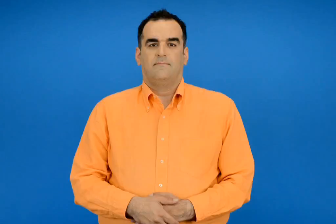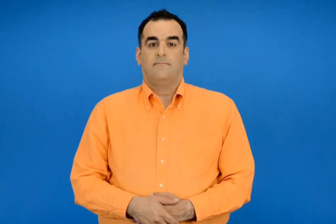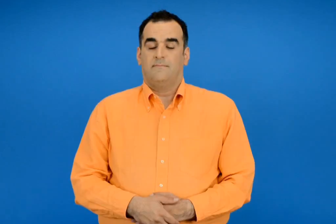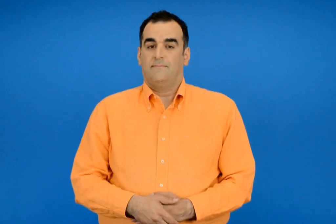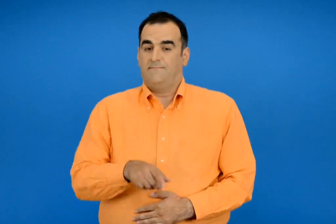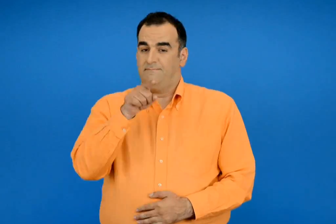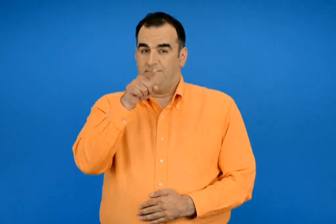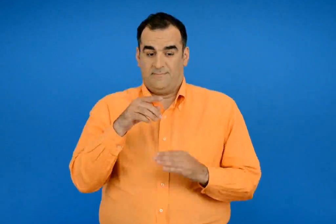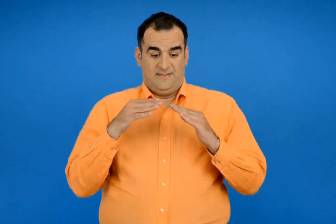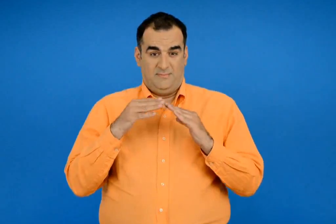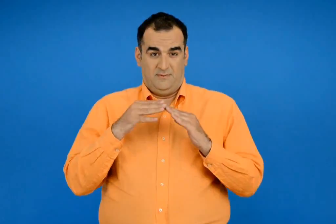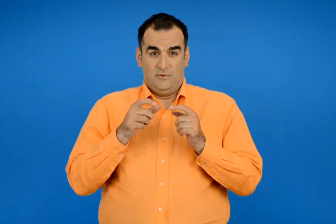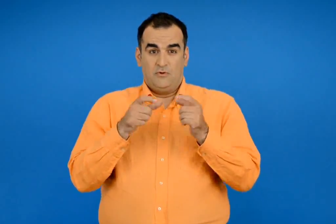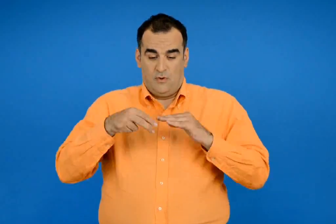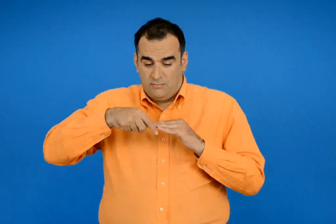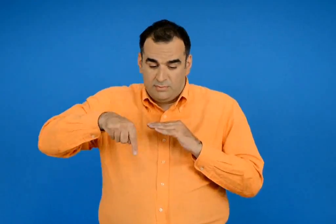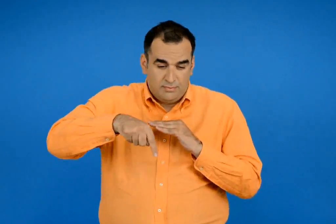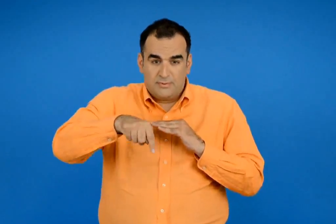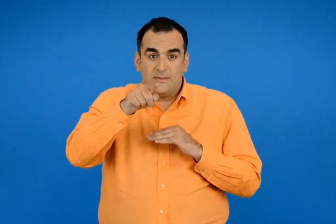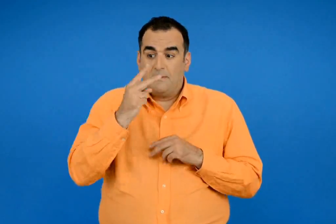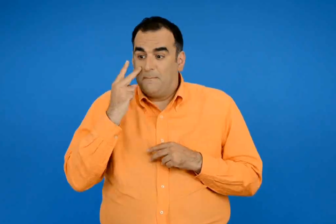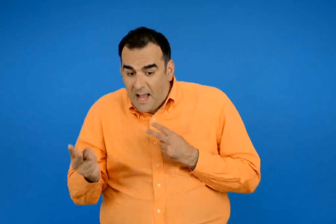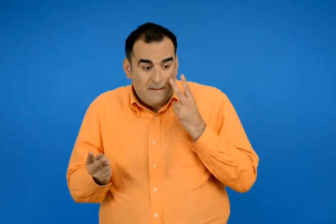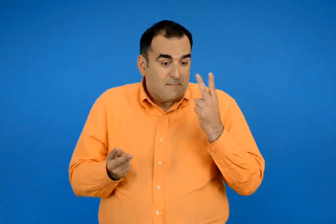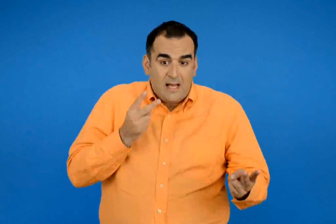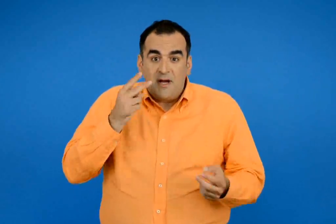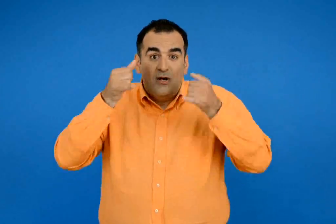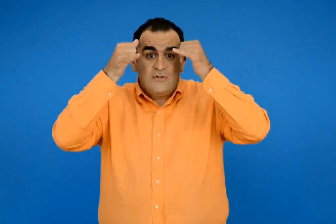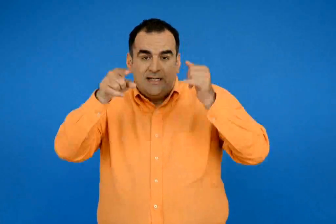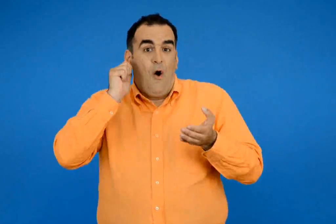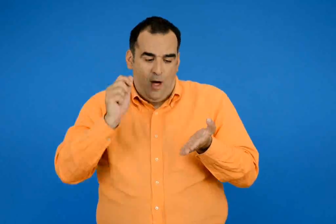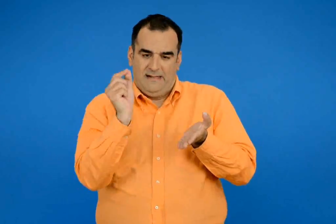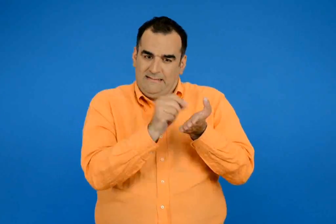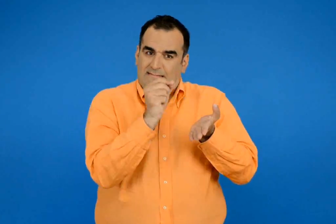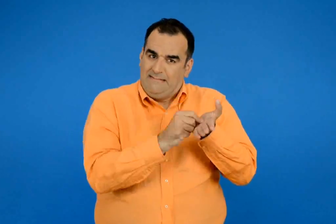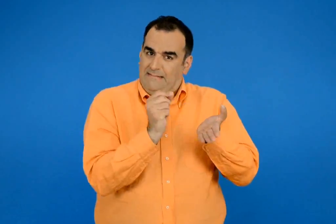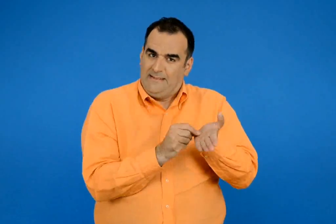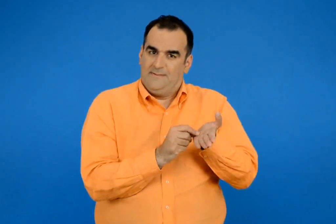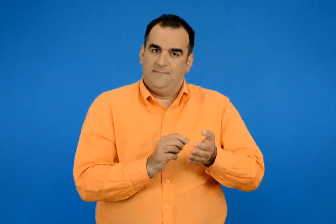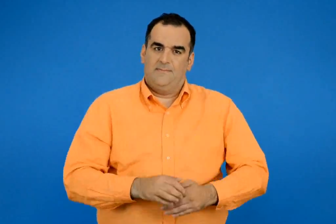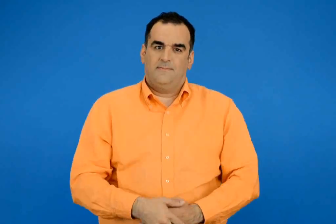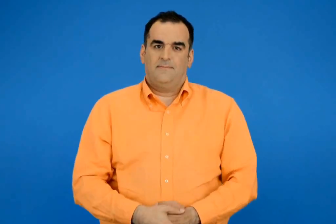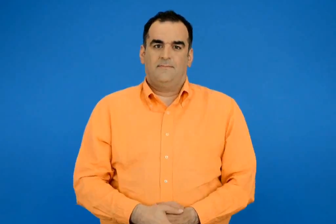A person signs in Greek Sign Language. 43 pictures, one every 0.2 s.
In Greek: γράψτε τα ονόματα μερικών ζωών που συναντάτε στη διαδρομή σας από το σχολείο στο σπίτι
